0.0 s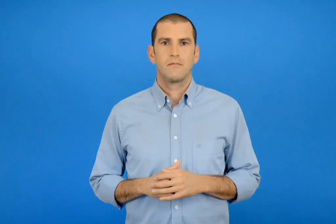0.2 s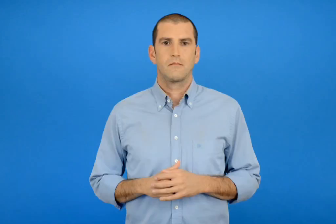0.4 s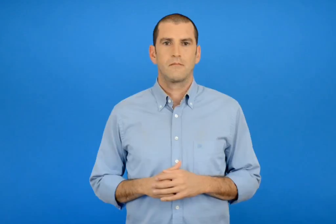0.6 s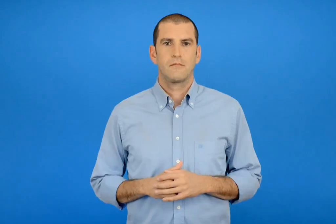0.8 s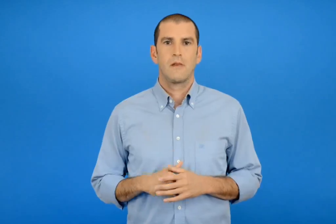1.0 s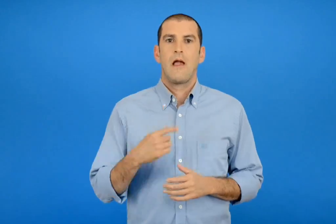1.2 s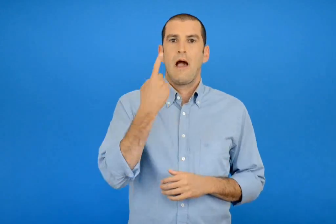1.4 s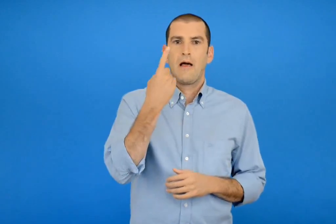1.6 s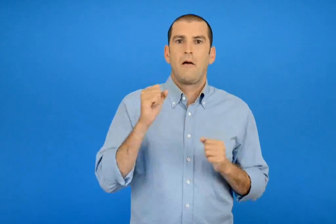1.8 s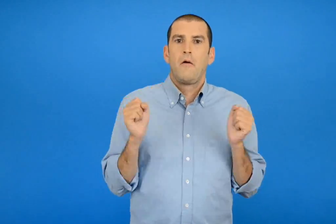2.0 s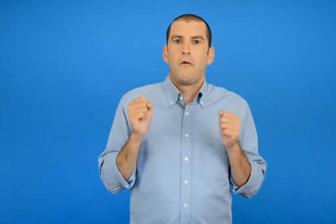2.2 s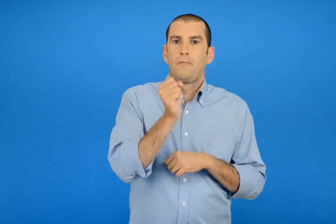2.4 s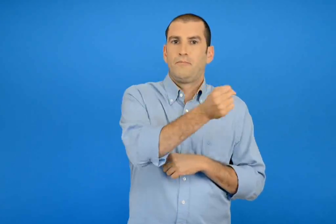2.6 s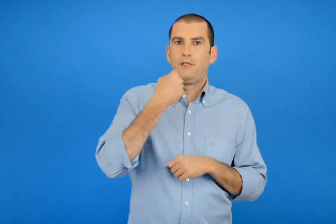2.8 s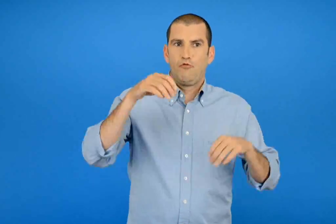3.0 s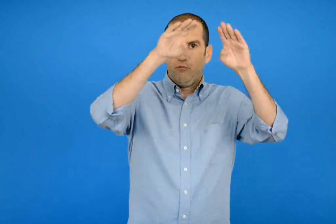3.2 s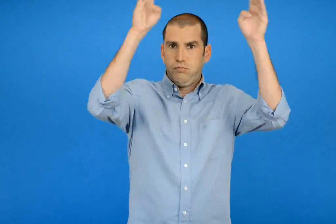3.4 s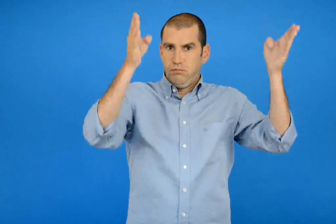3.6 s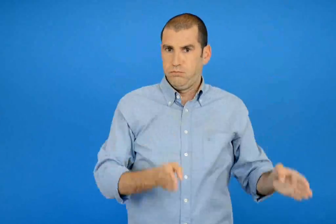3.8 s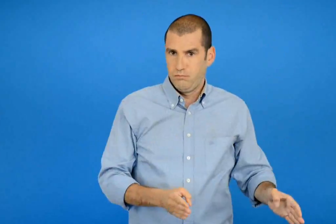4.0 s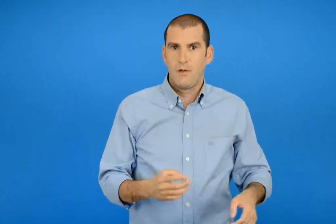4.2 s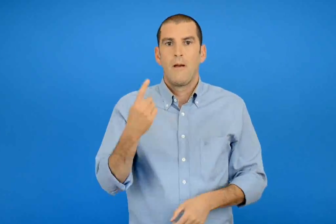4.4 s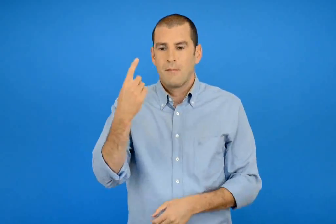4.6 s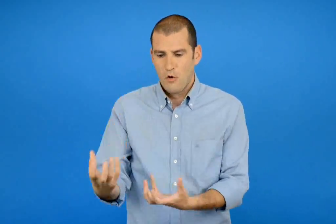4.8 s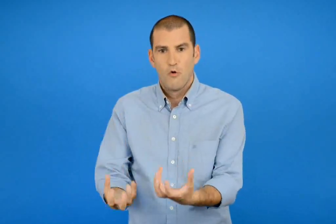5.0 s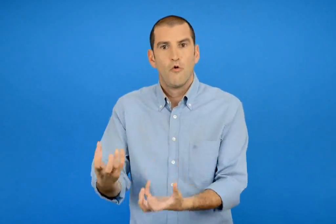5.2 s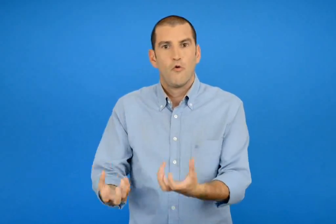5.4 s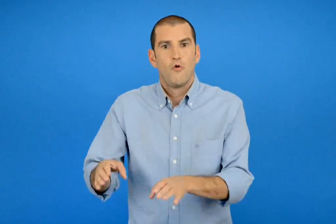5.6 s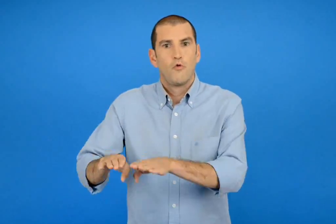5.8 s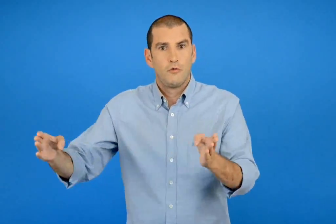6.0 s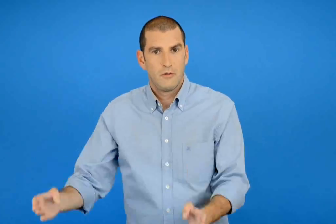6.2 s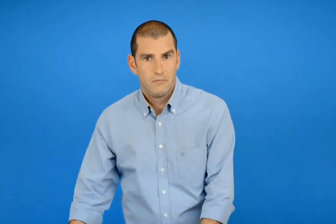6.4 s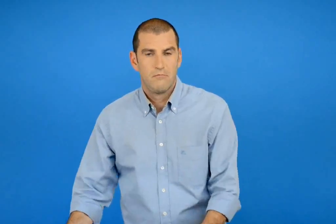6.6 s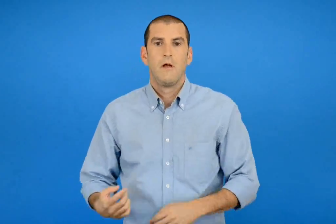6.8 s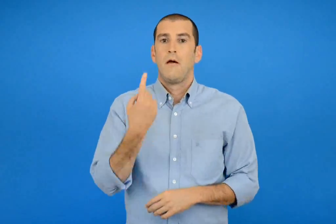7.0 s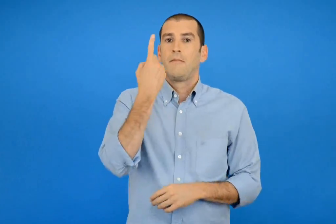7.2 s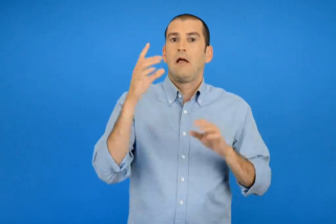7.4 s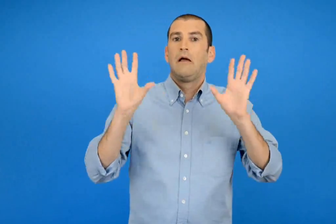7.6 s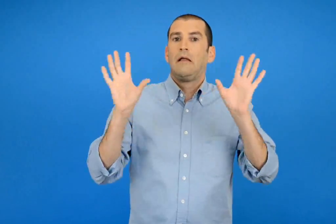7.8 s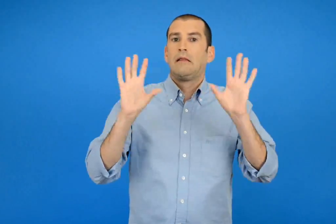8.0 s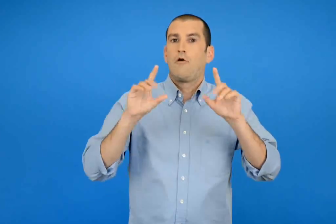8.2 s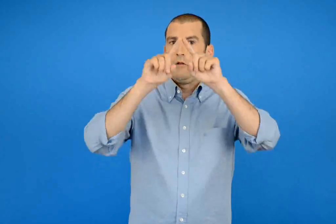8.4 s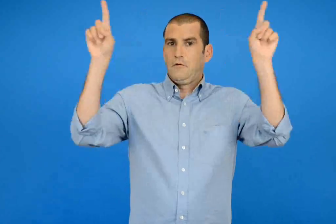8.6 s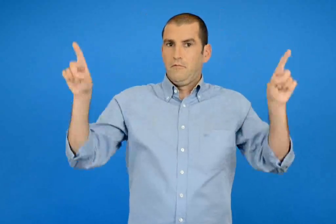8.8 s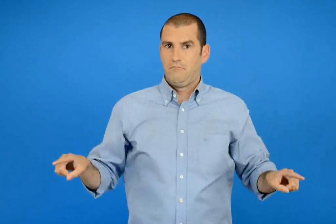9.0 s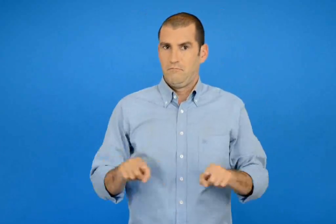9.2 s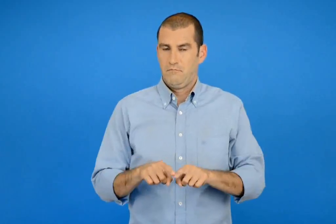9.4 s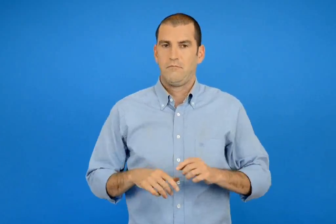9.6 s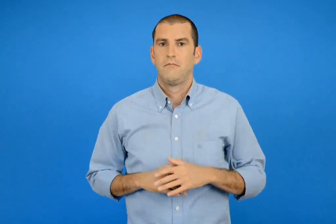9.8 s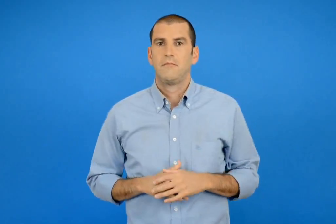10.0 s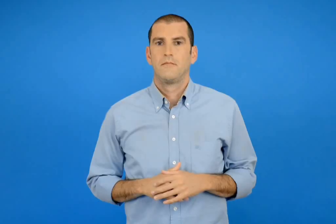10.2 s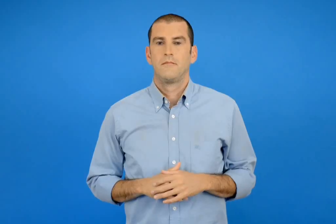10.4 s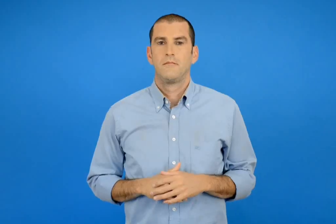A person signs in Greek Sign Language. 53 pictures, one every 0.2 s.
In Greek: ένα ψυγείο μια κουζίνα μια τηλεόραση
